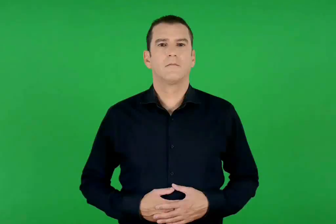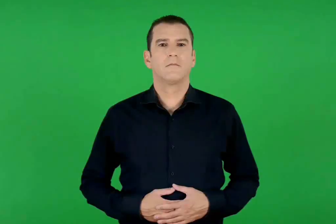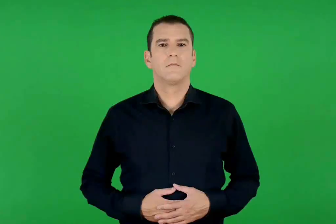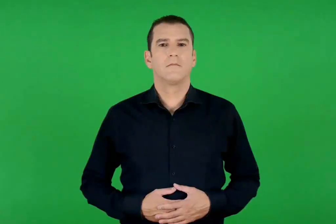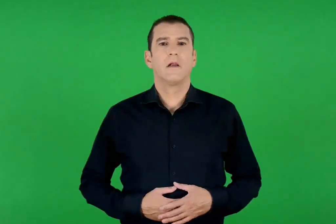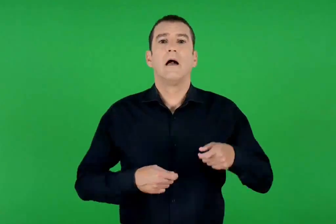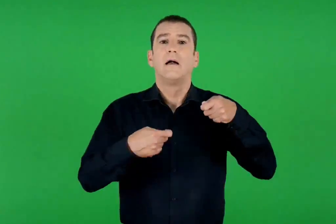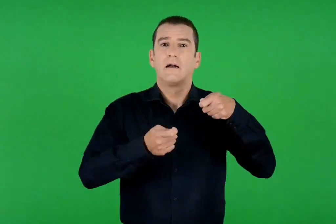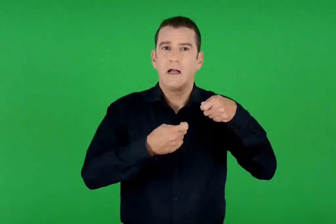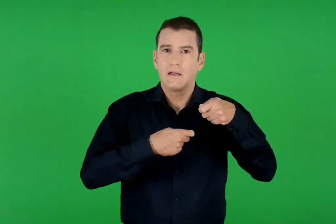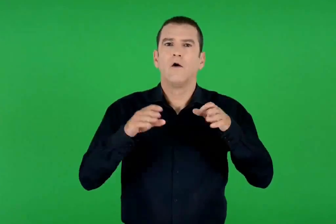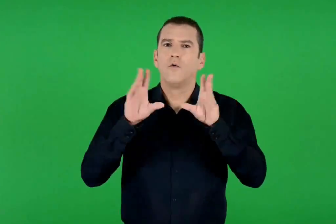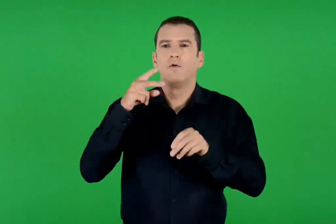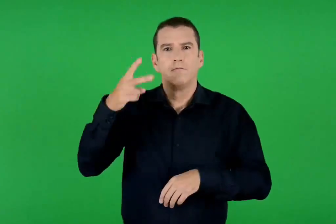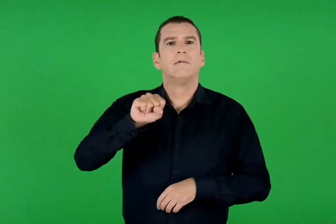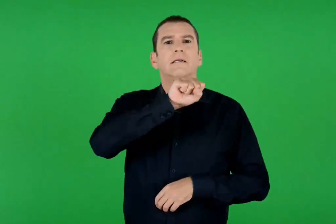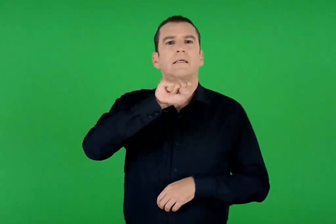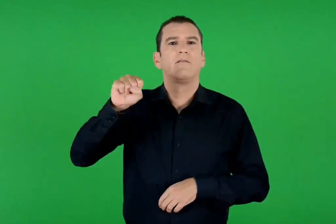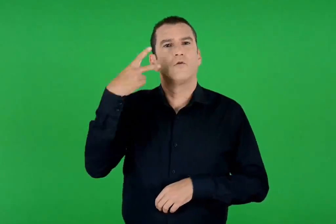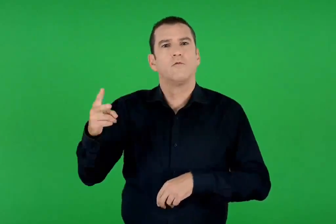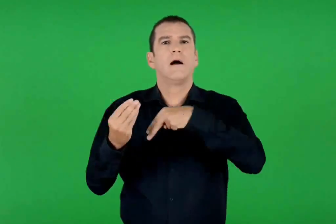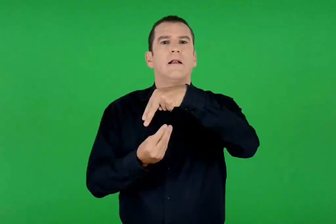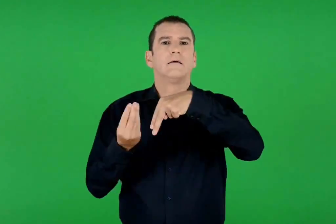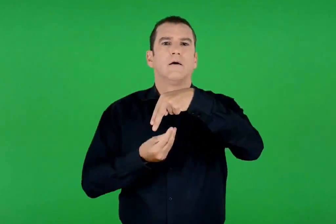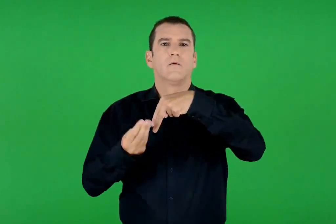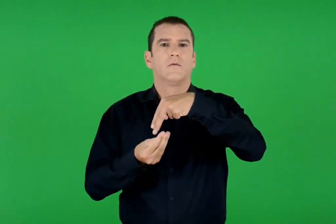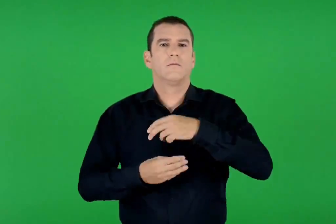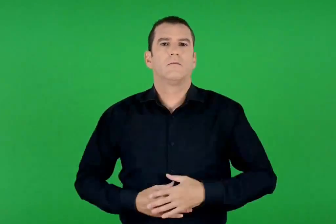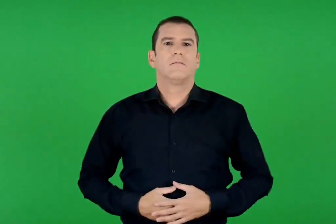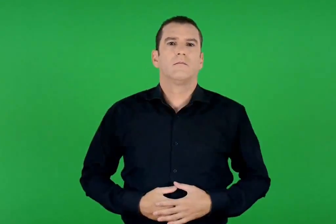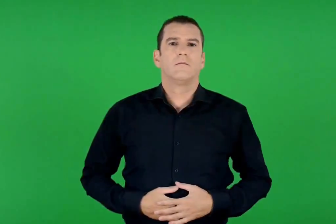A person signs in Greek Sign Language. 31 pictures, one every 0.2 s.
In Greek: τα κάλαντα για το σάββατο του λαζάρου
